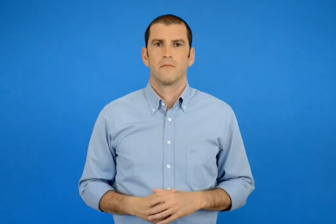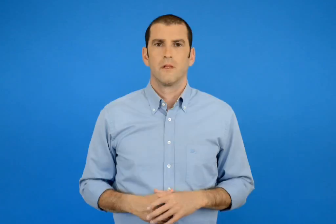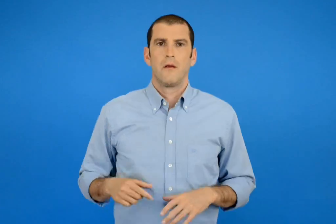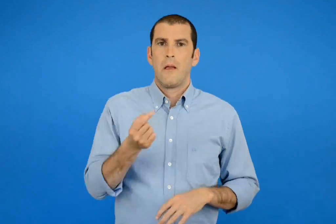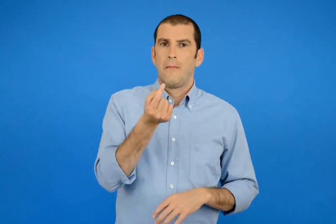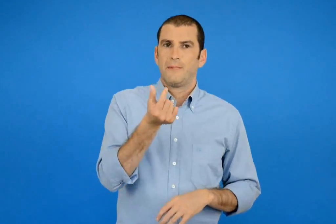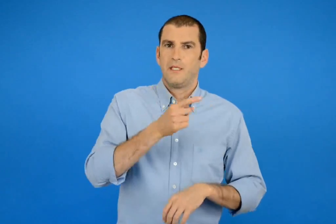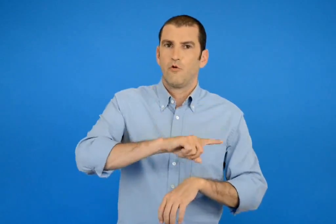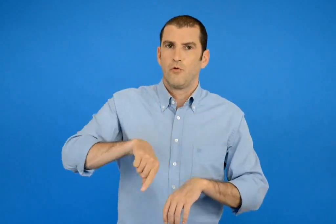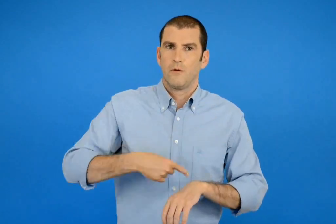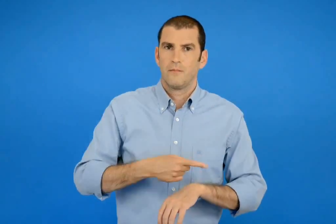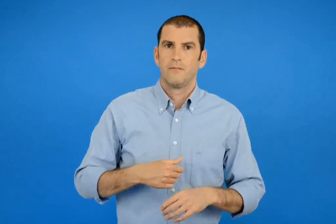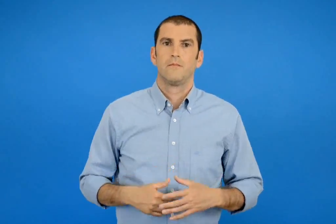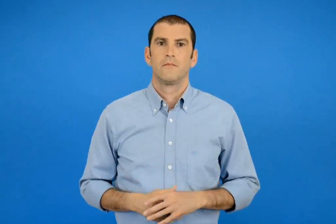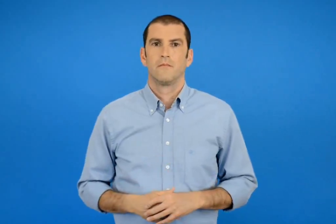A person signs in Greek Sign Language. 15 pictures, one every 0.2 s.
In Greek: μισή ωρά
